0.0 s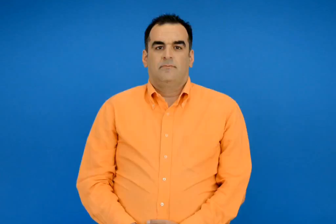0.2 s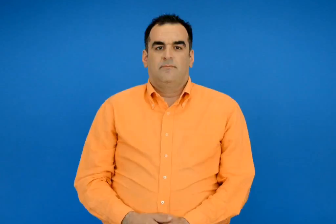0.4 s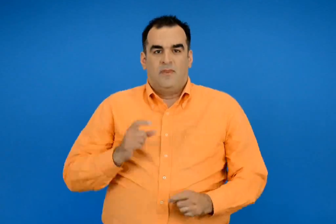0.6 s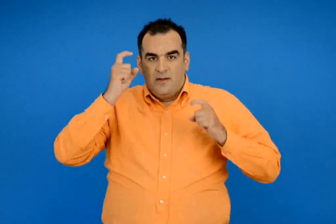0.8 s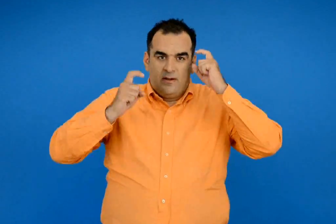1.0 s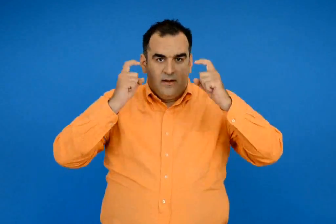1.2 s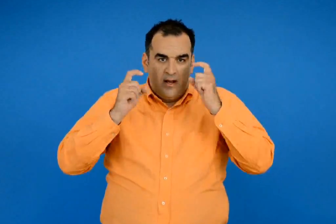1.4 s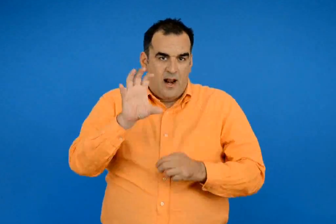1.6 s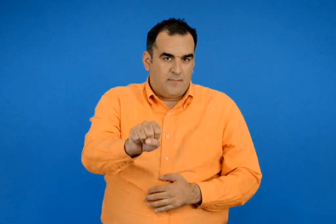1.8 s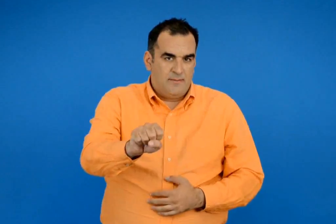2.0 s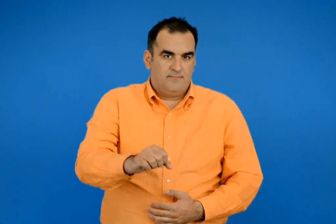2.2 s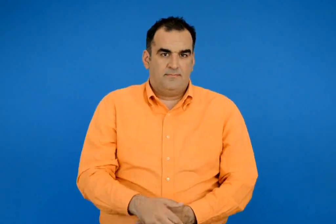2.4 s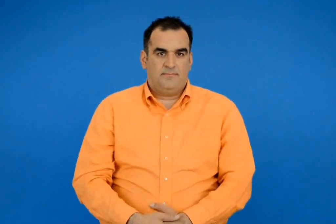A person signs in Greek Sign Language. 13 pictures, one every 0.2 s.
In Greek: αίνιγμα
